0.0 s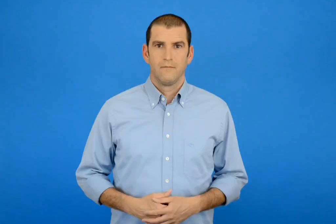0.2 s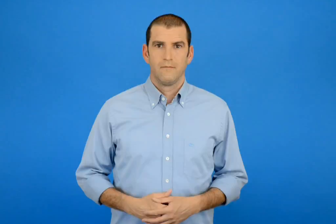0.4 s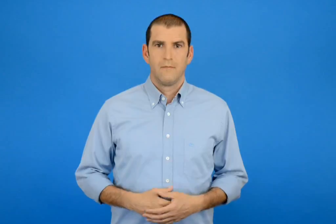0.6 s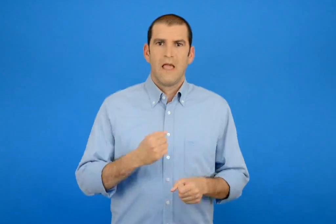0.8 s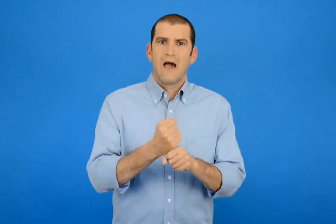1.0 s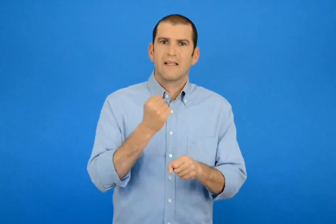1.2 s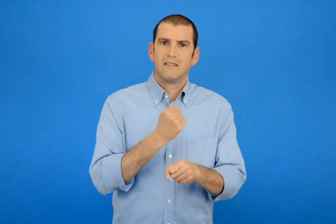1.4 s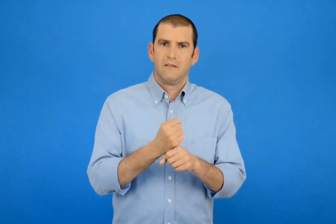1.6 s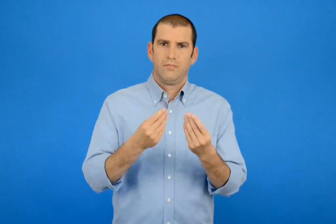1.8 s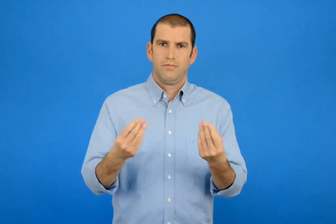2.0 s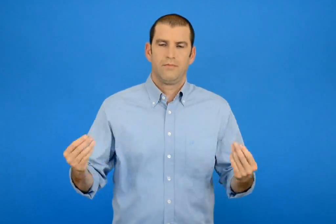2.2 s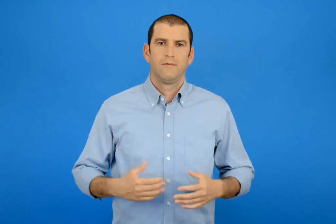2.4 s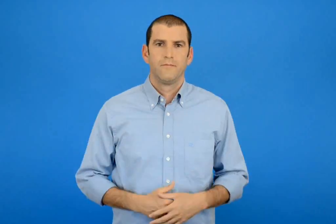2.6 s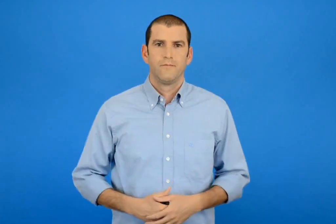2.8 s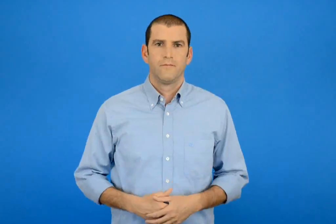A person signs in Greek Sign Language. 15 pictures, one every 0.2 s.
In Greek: εργασίες
